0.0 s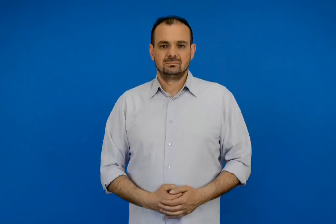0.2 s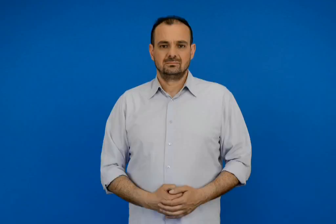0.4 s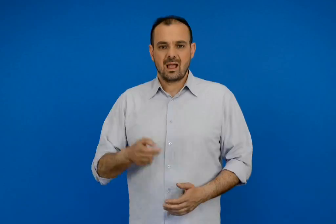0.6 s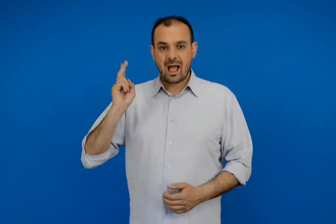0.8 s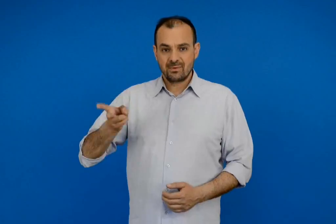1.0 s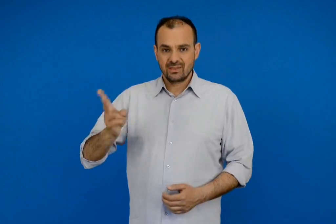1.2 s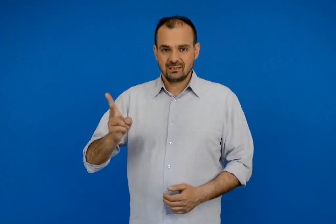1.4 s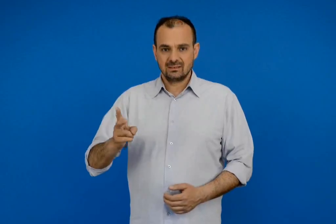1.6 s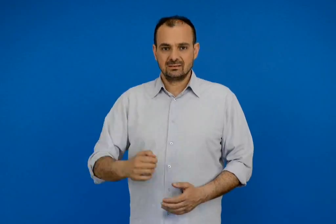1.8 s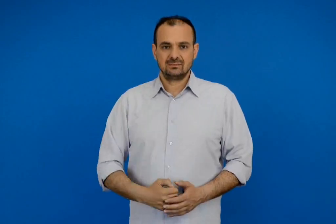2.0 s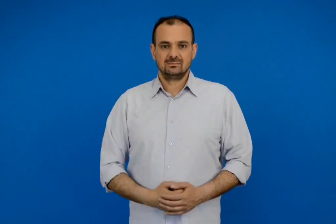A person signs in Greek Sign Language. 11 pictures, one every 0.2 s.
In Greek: επικίνδυνη
